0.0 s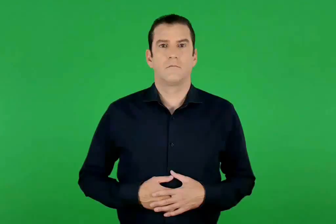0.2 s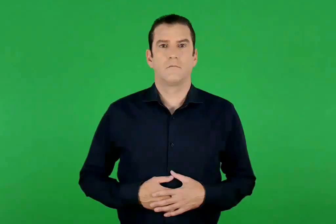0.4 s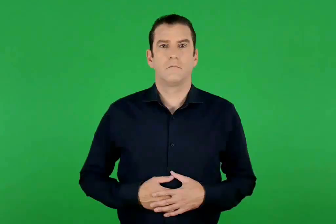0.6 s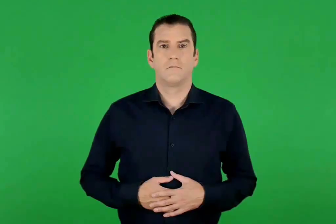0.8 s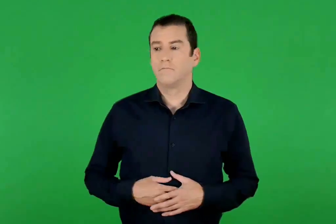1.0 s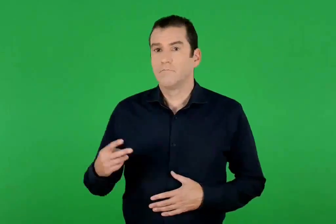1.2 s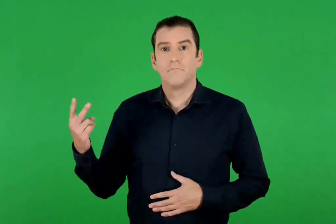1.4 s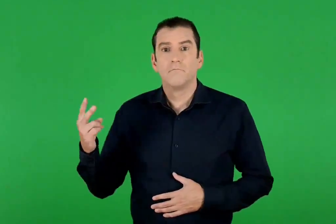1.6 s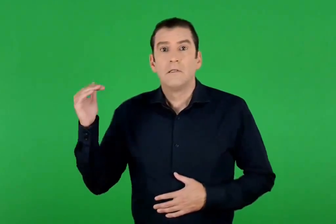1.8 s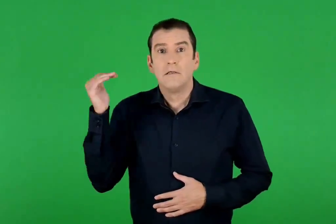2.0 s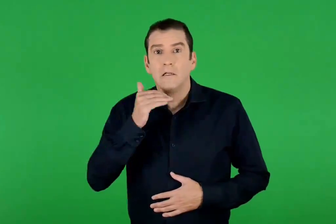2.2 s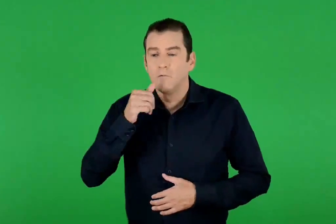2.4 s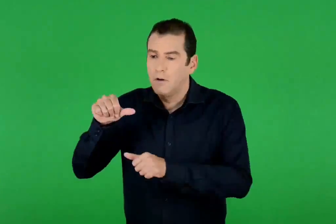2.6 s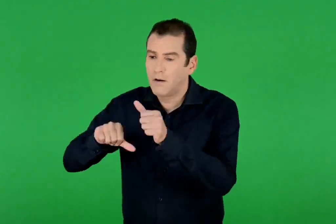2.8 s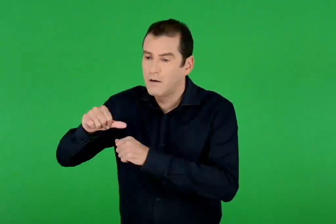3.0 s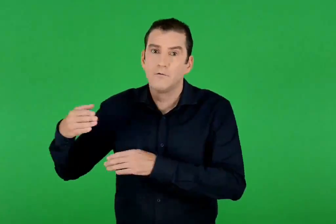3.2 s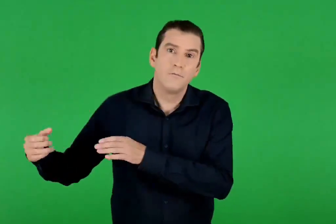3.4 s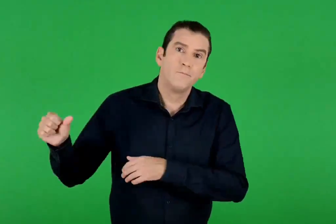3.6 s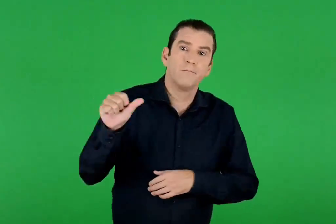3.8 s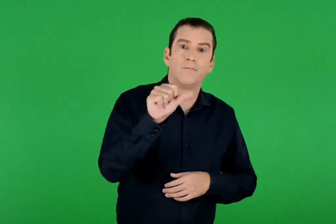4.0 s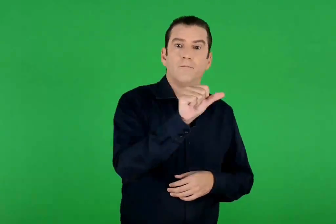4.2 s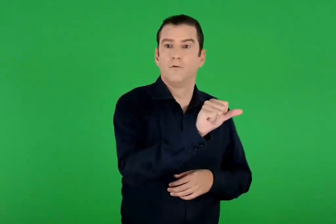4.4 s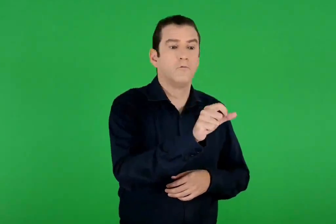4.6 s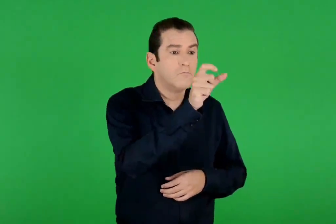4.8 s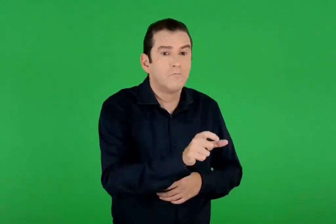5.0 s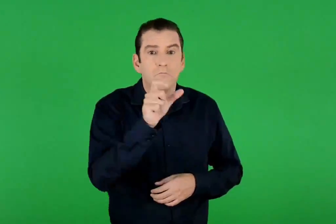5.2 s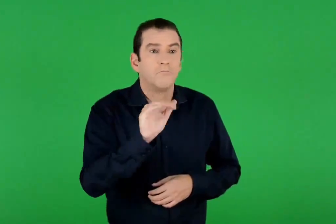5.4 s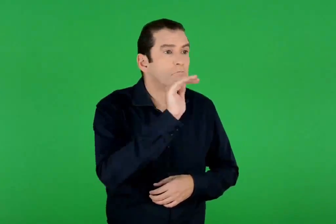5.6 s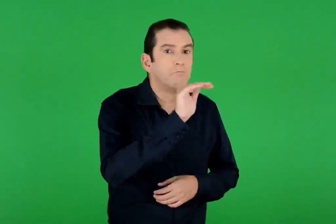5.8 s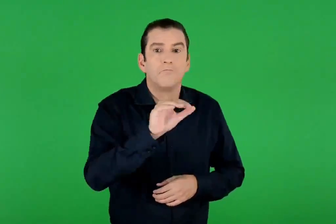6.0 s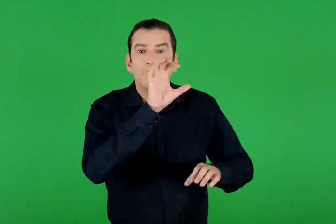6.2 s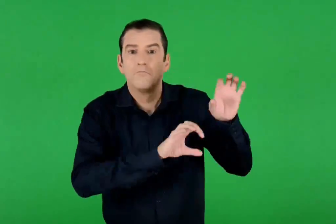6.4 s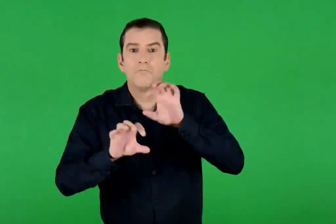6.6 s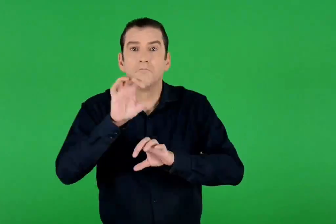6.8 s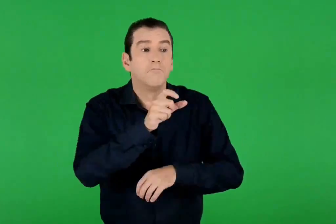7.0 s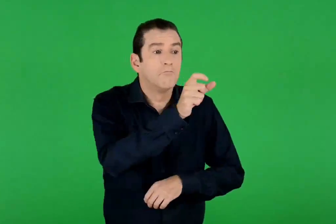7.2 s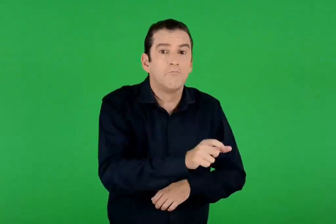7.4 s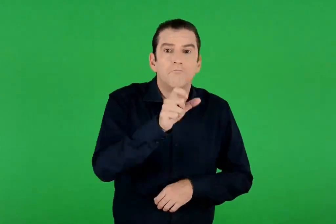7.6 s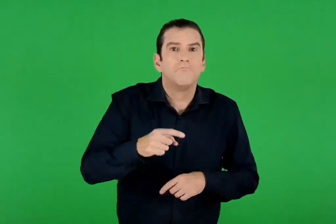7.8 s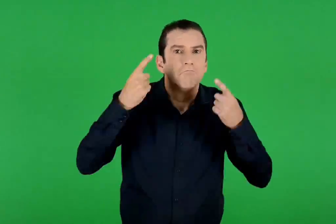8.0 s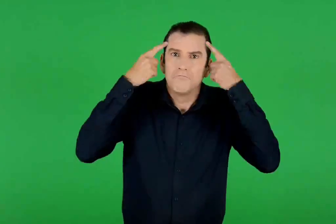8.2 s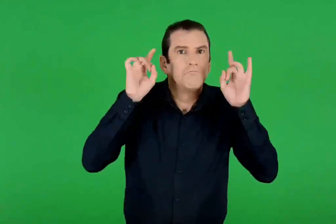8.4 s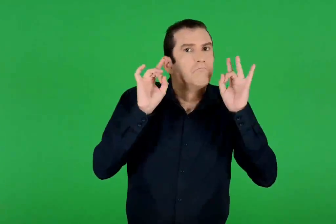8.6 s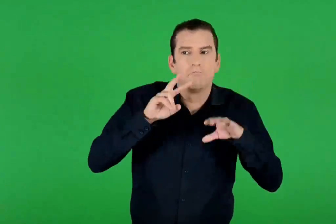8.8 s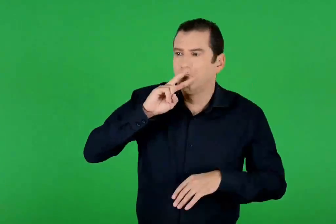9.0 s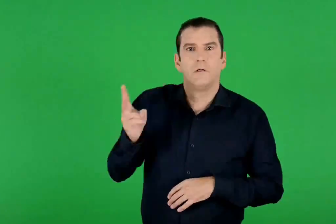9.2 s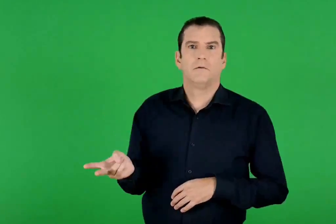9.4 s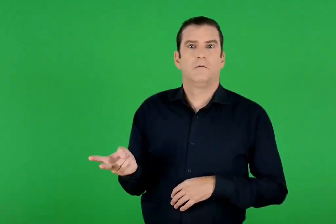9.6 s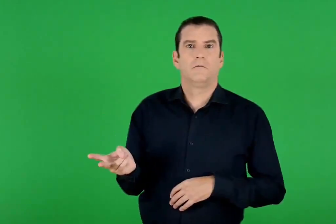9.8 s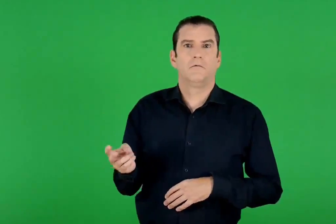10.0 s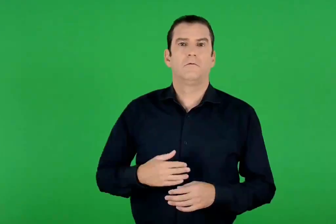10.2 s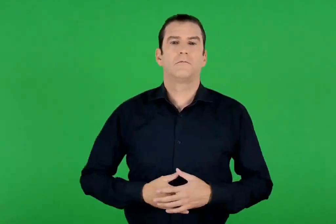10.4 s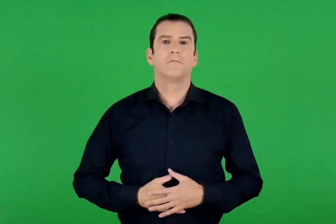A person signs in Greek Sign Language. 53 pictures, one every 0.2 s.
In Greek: γρήγορα αλλάζουν πάτημα ρωτάνε όποιον βρούνε κανείς δεν ξέρει τίποτα για να απολογηθεί εμείς
